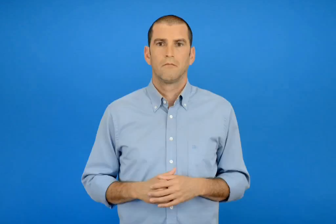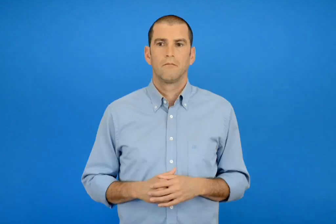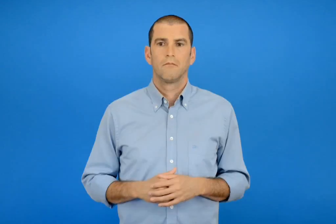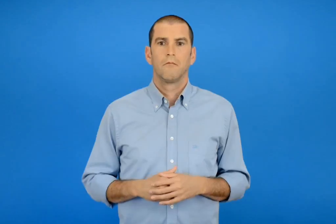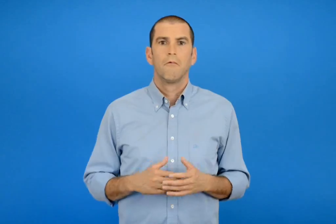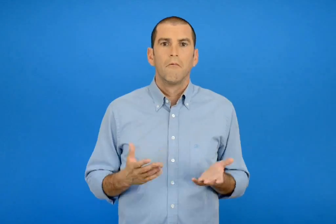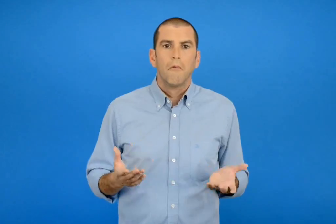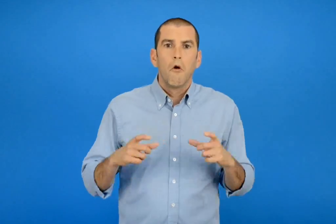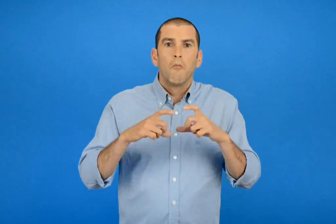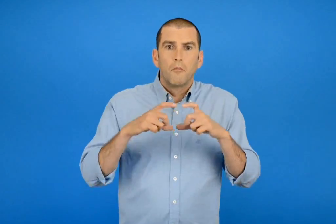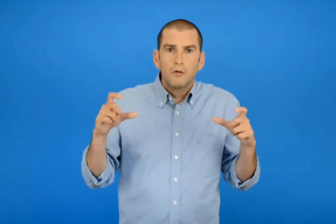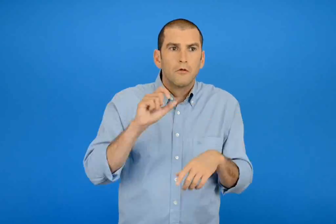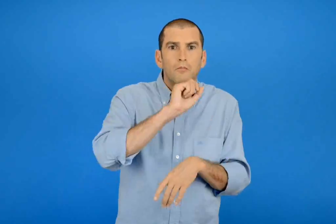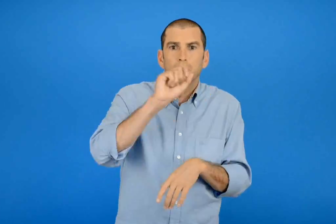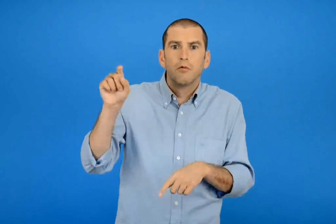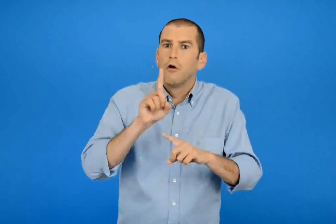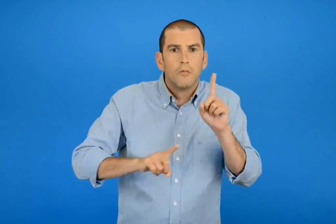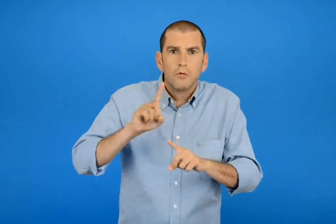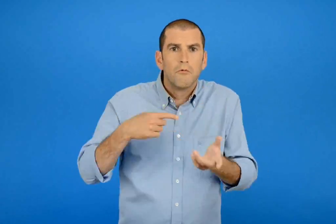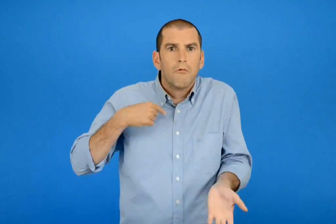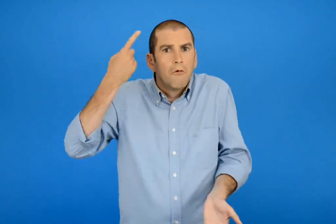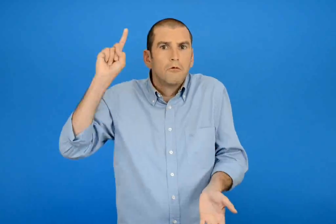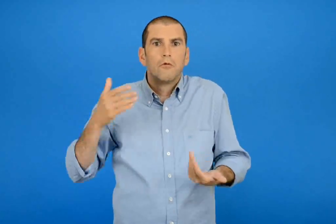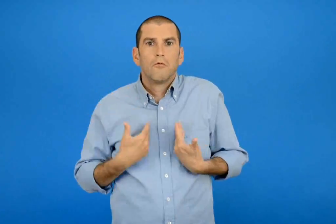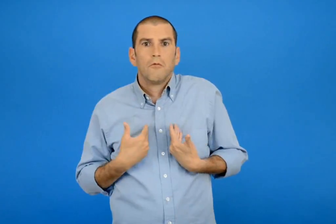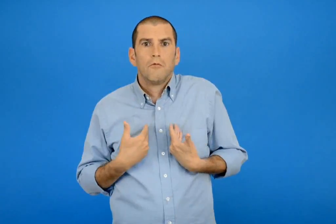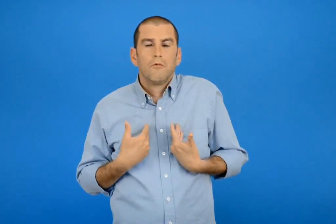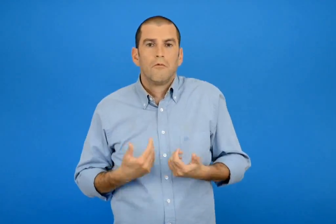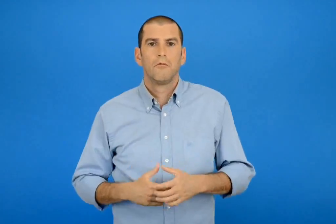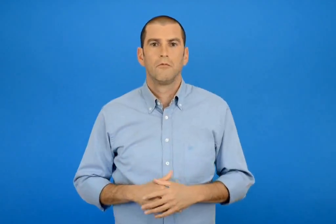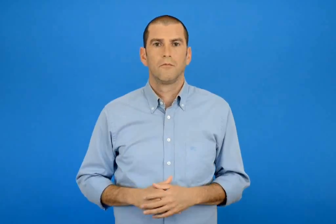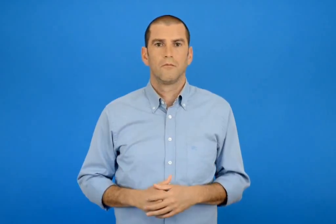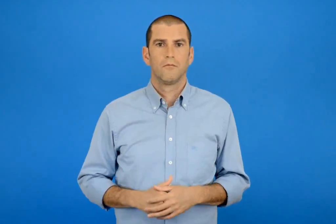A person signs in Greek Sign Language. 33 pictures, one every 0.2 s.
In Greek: μα δεν ξέρουμε σε ποιούς έστειλε την πρόσκληση
